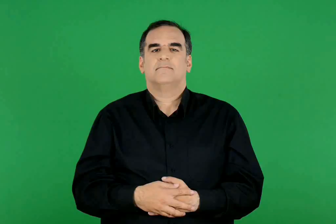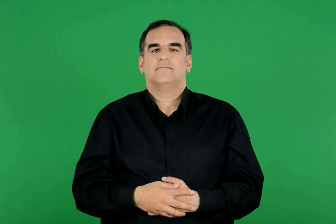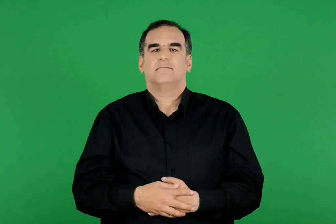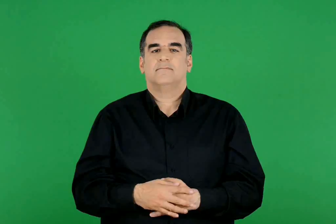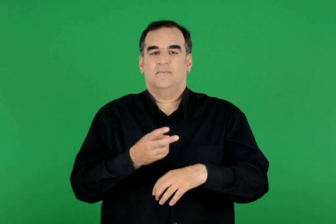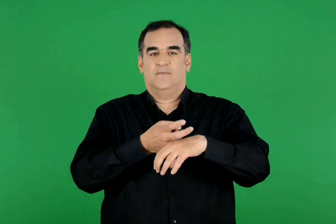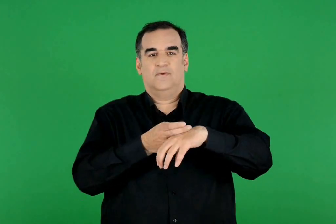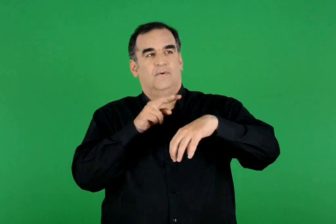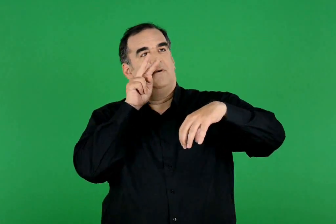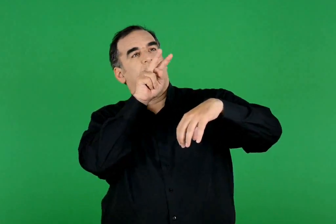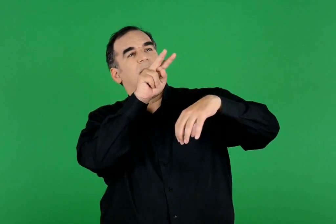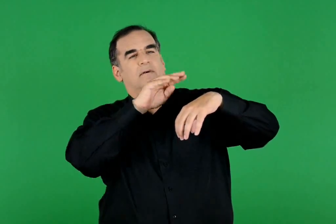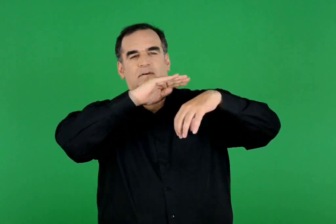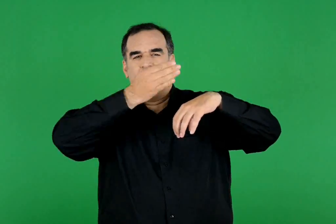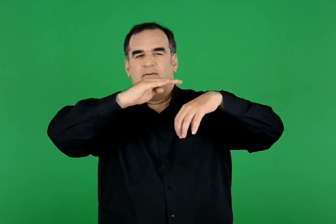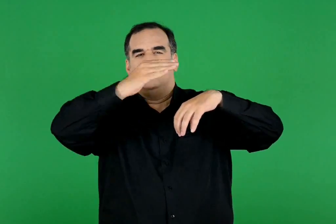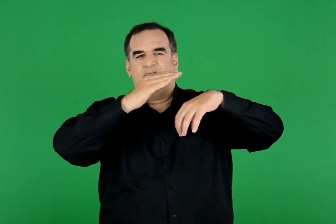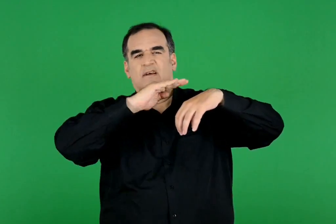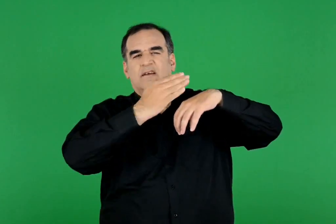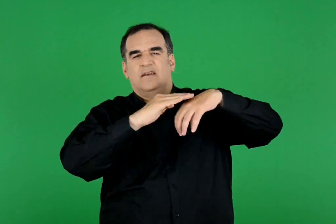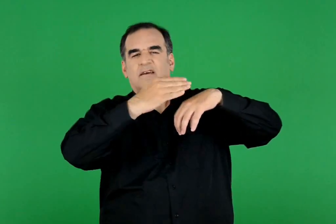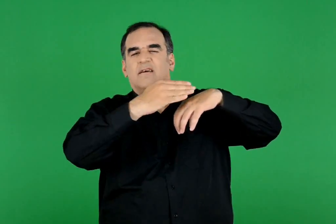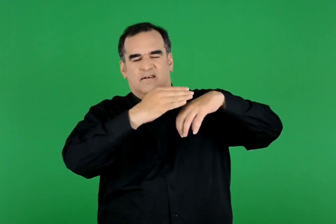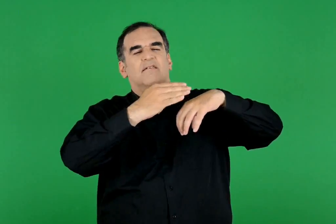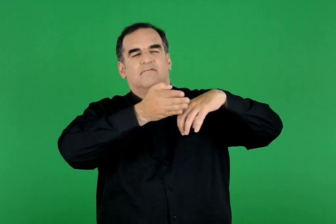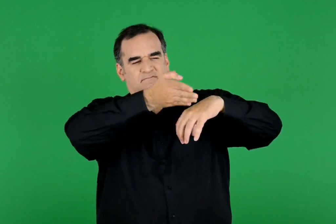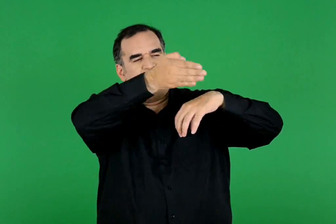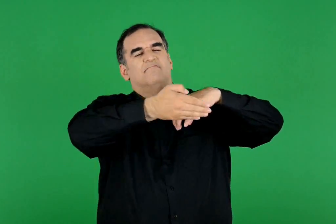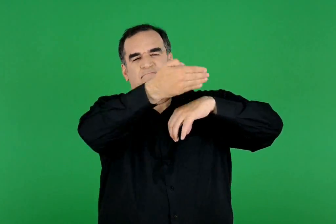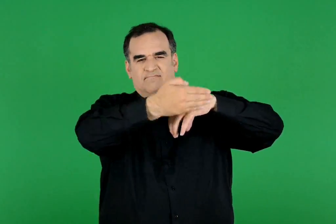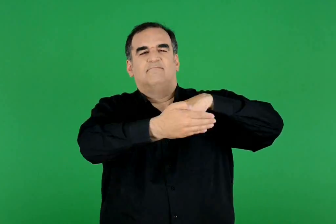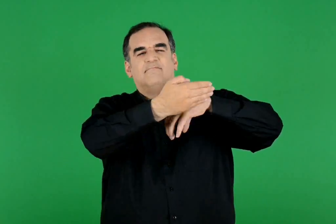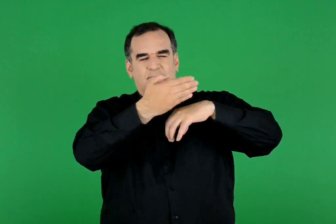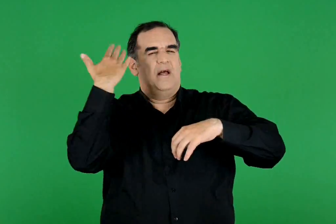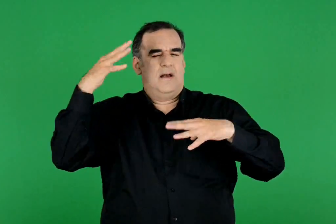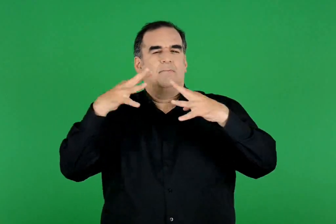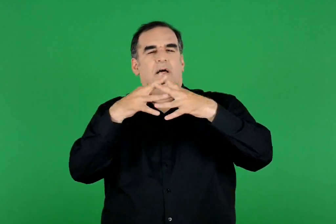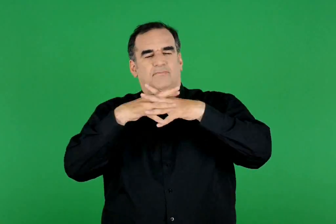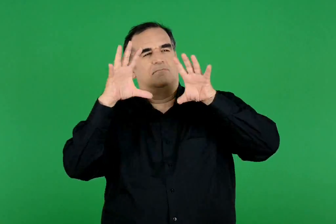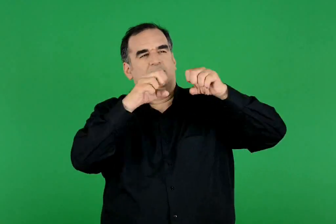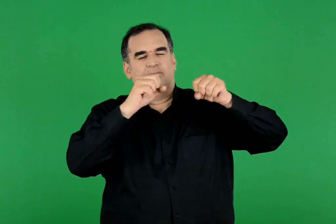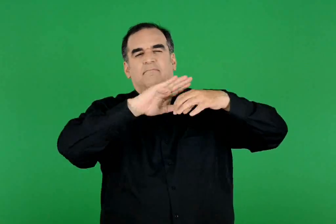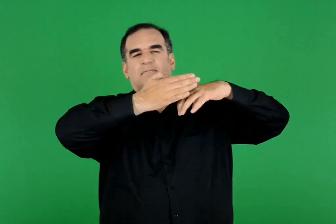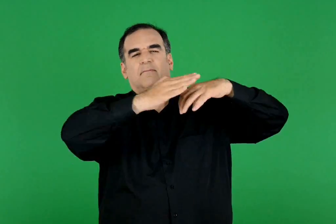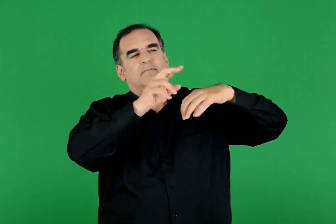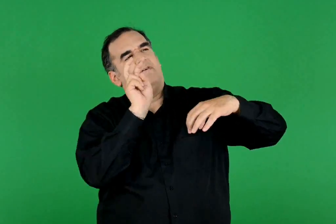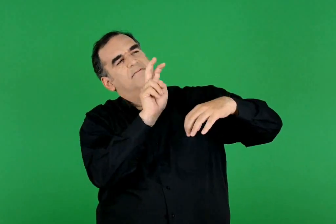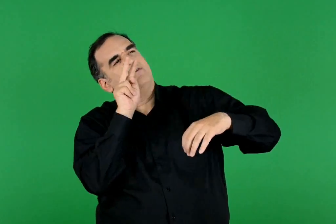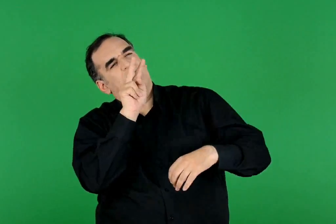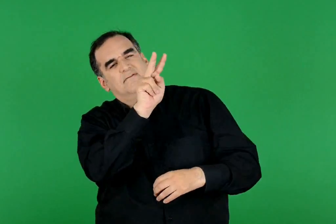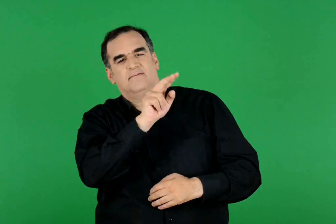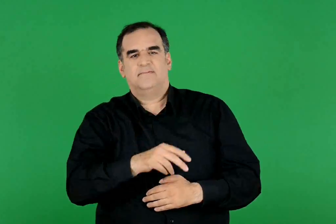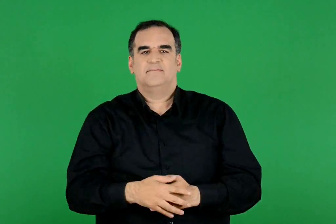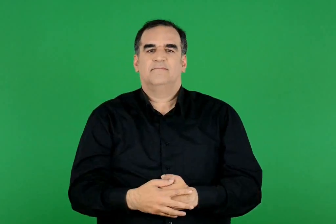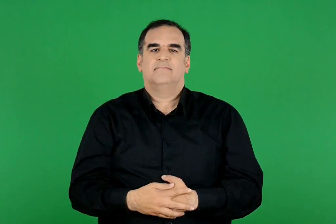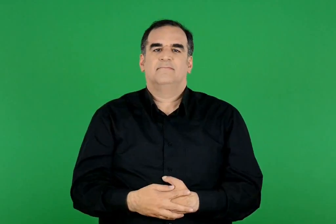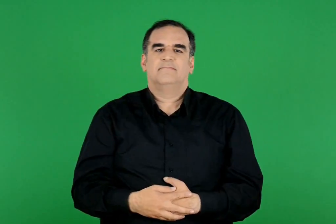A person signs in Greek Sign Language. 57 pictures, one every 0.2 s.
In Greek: ψηλά στους λόφους τα τείχη , απομεινάρια κάστρων , που θυμίζουν πολέμους με κατακτητές
